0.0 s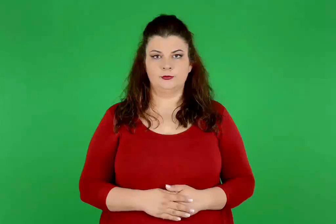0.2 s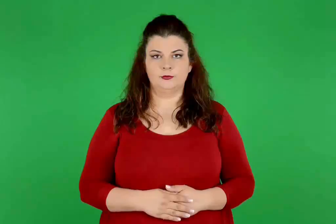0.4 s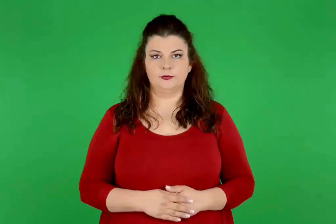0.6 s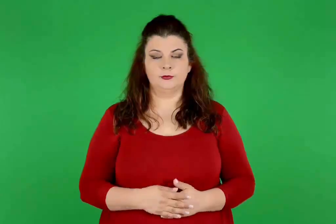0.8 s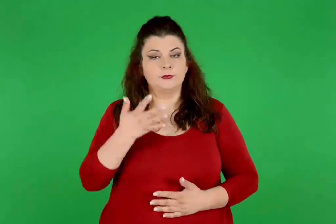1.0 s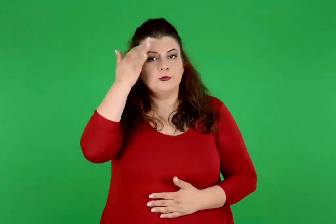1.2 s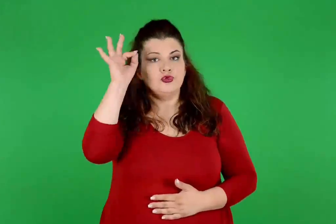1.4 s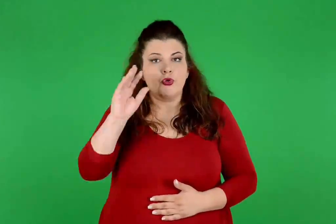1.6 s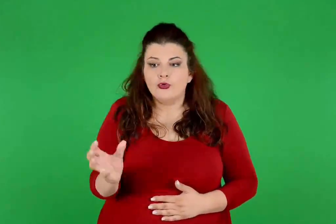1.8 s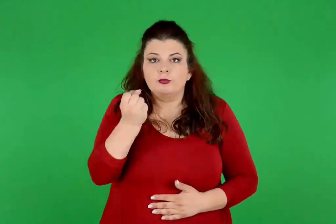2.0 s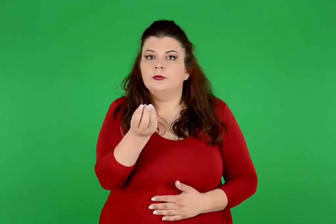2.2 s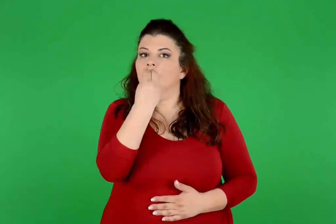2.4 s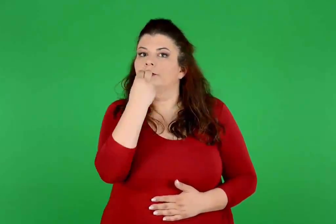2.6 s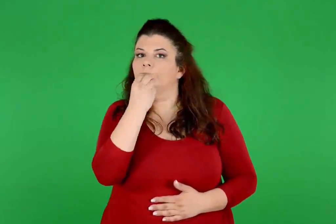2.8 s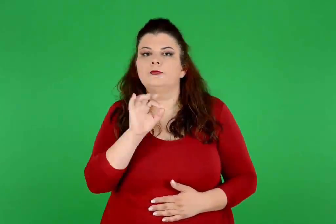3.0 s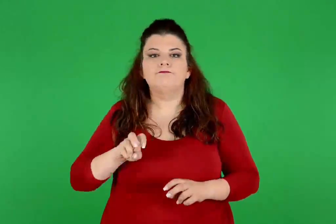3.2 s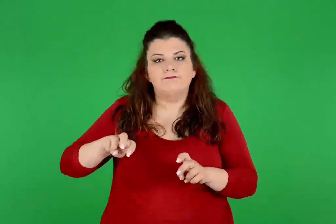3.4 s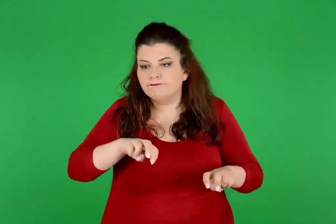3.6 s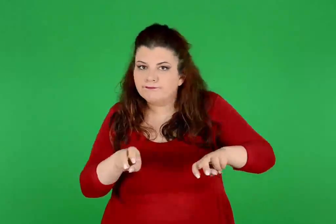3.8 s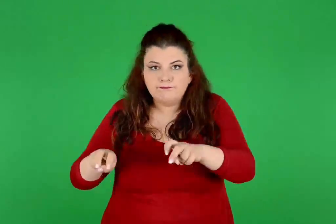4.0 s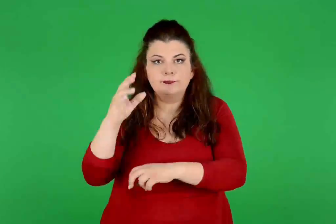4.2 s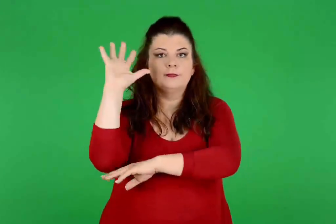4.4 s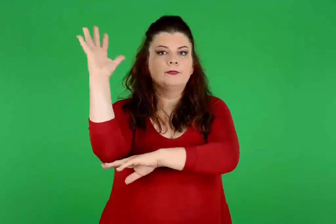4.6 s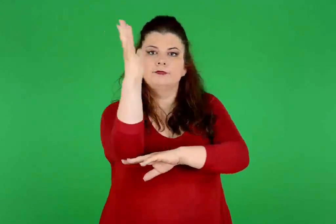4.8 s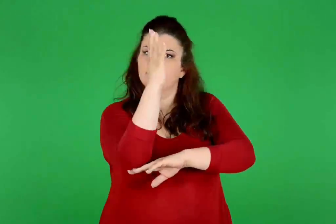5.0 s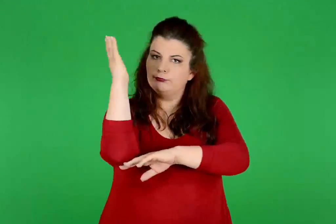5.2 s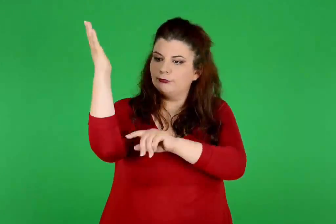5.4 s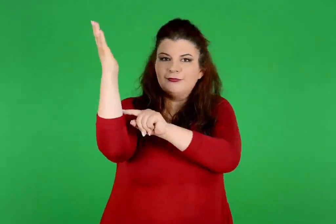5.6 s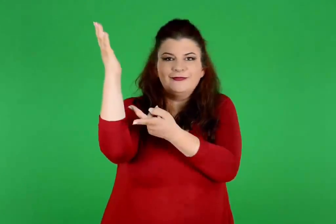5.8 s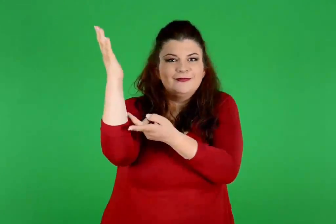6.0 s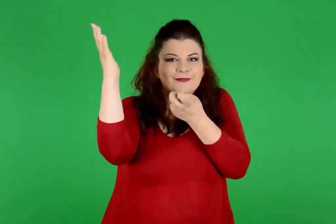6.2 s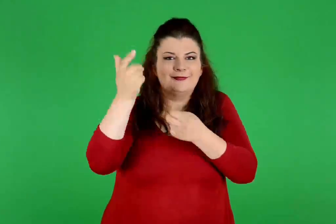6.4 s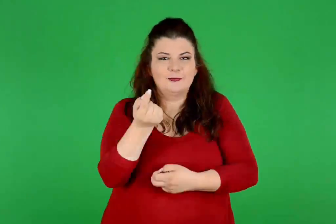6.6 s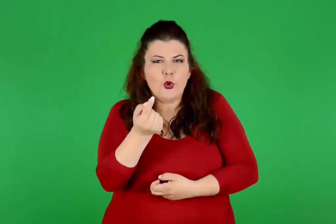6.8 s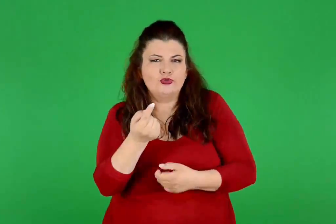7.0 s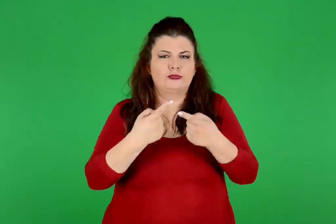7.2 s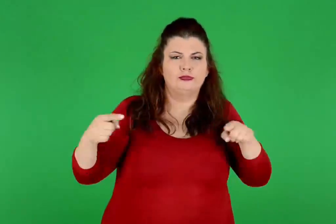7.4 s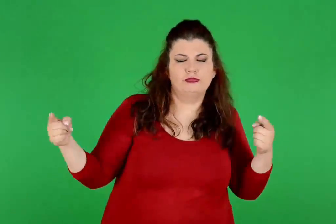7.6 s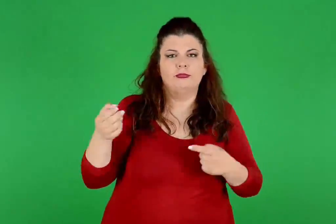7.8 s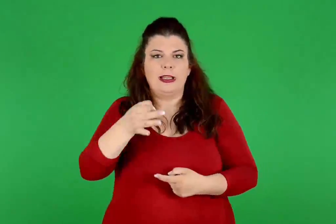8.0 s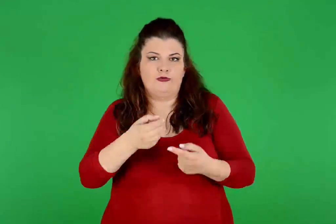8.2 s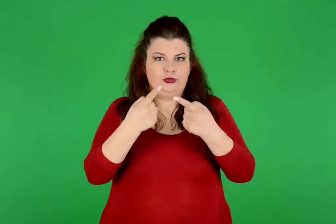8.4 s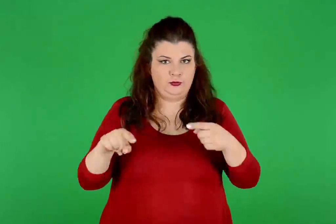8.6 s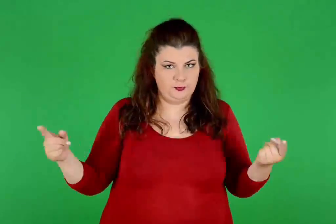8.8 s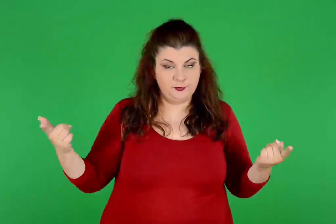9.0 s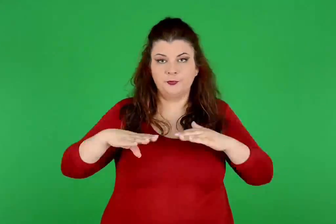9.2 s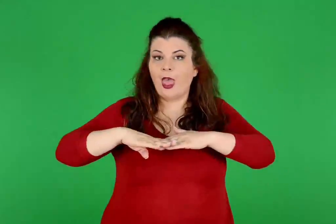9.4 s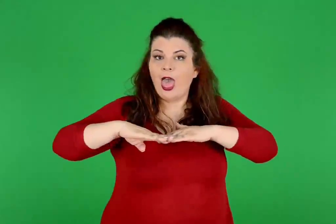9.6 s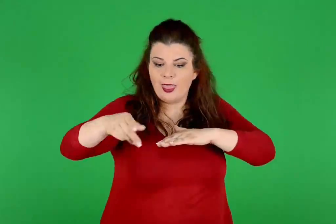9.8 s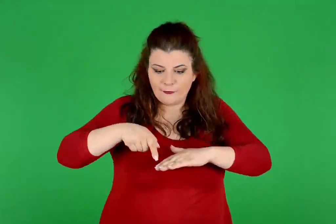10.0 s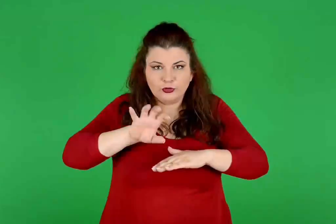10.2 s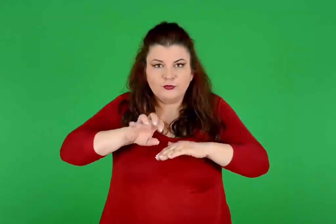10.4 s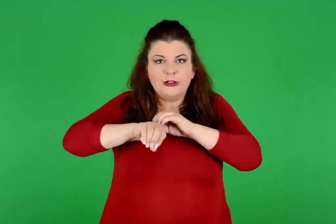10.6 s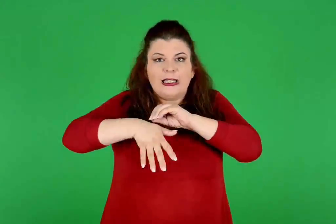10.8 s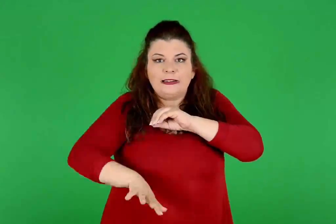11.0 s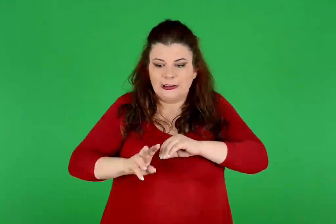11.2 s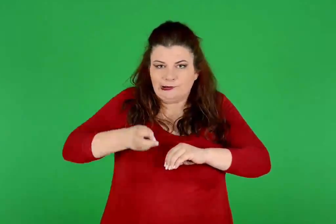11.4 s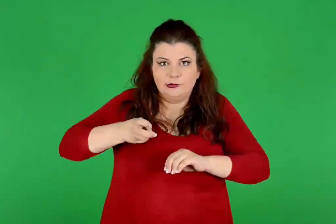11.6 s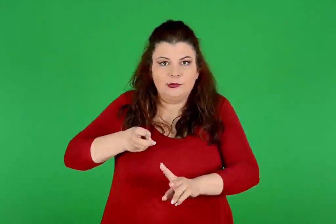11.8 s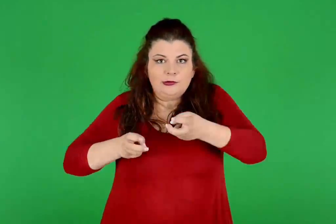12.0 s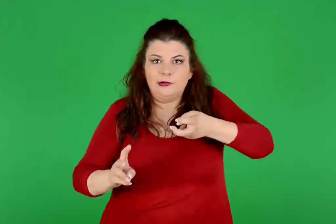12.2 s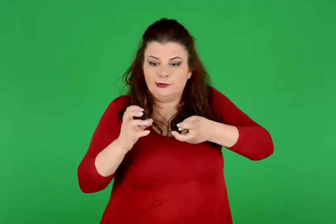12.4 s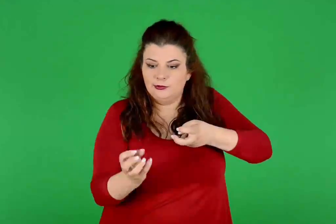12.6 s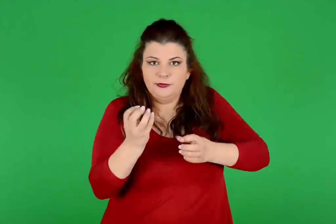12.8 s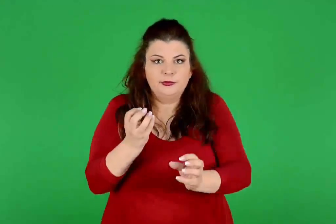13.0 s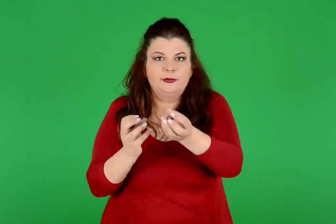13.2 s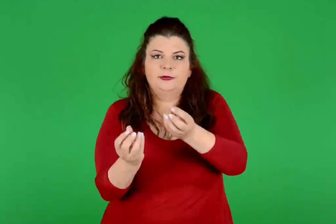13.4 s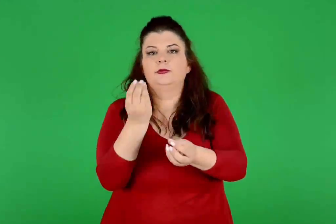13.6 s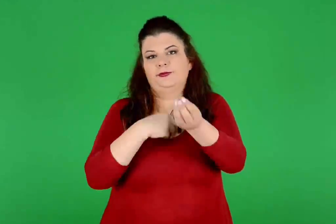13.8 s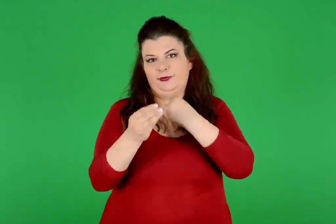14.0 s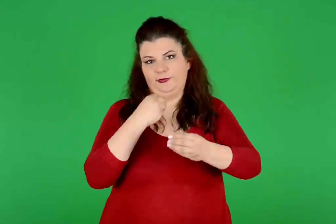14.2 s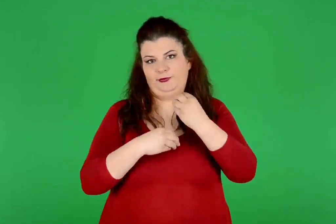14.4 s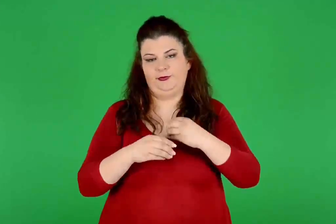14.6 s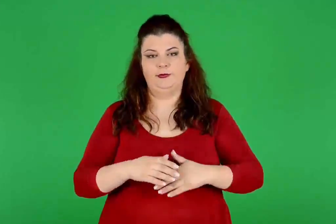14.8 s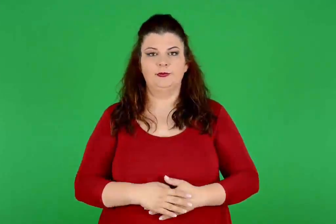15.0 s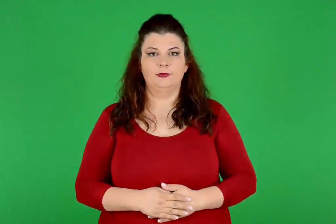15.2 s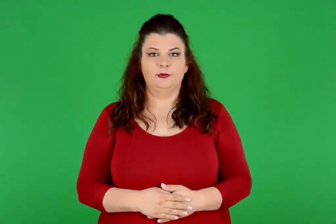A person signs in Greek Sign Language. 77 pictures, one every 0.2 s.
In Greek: για να βρούνε τροφή , τριγυρνούσαν εδώ κι εκεί μαζεύοντας σπόρους και καρπούς από τα δέντρα και ψάχνοντας στο χώμα για βολβούς και ρίζες
